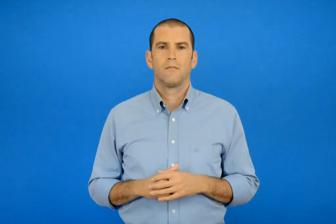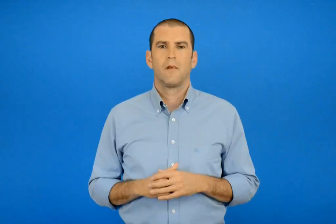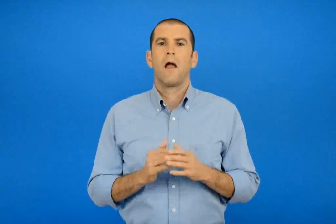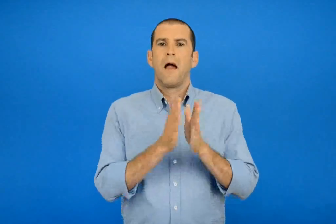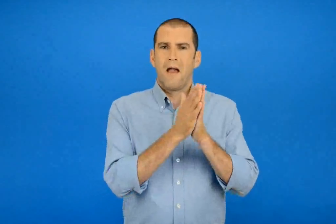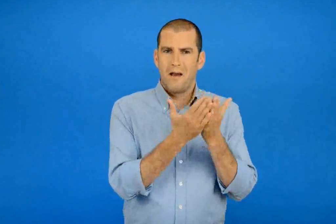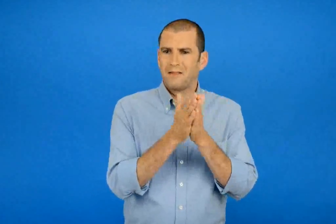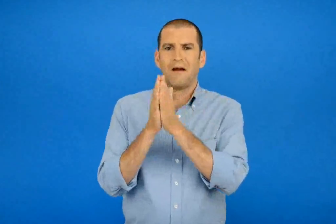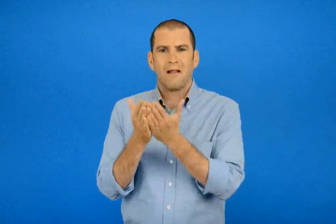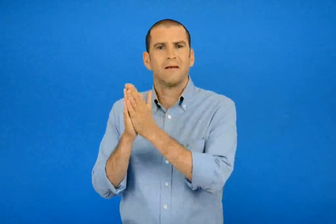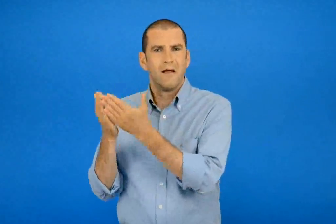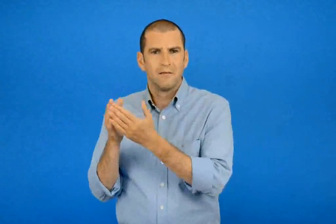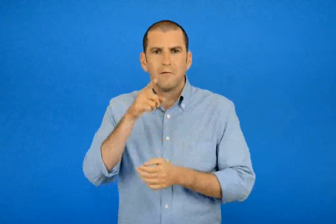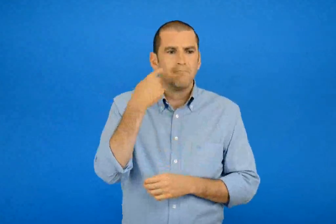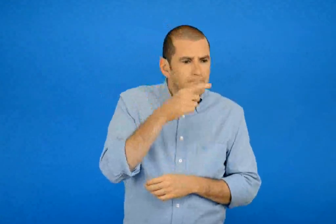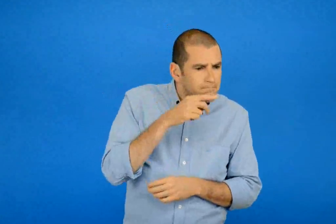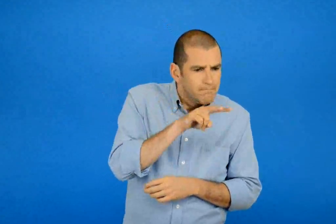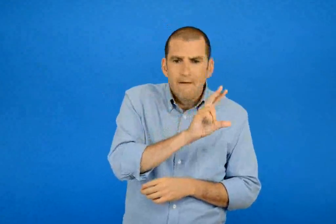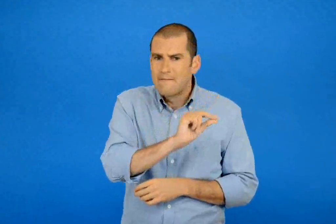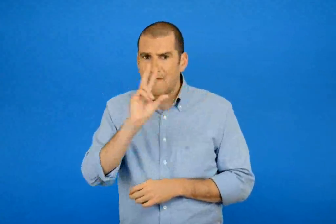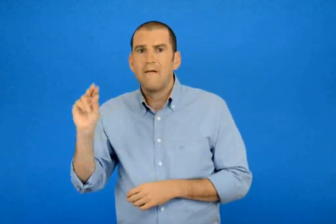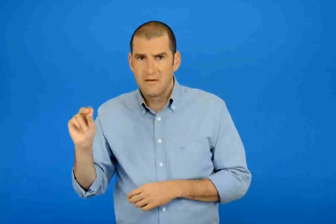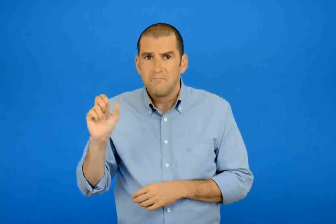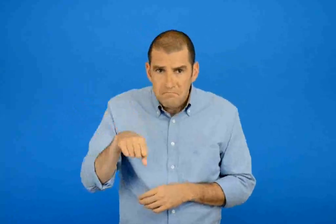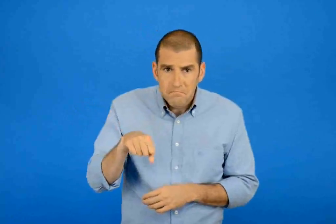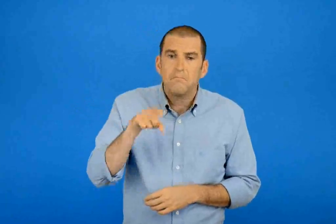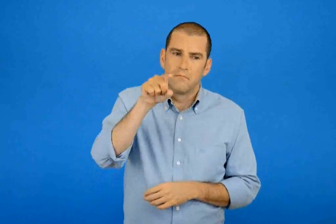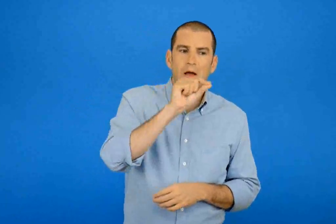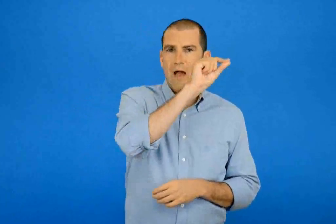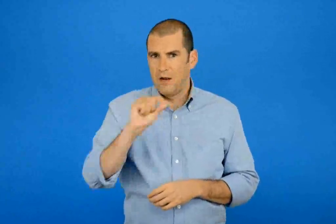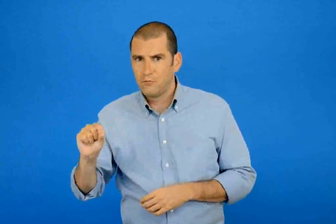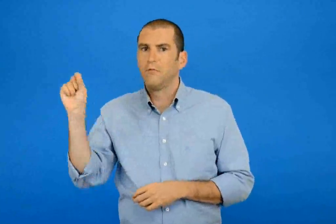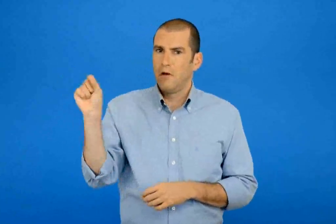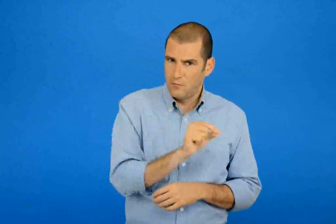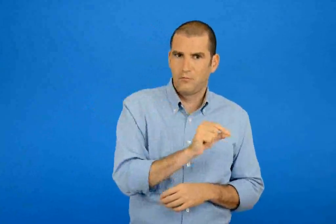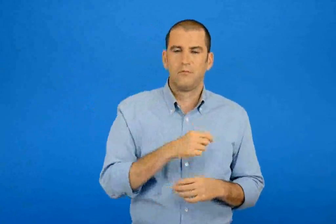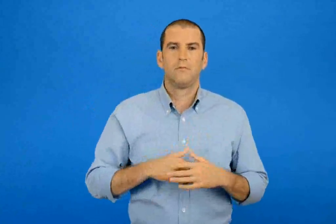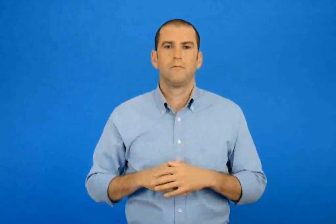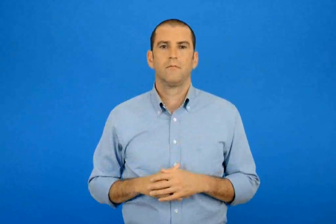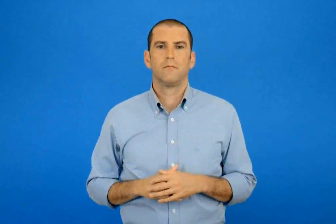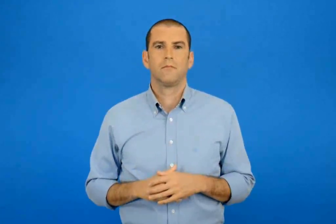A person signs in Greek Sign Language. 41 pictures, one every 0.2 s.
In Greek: μοιάζουν κάποιές από αυτές τις κάρτες μεταξύ τους ; ένωσε τες
